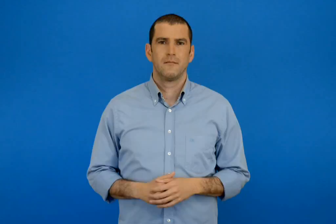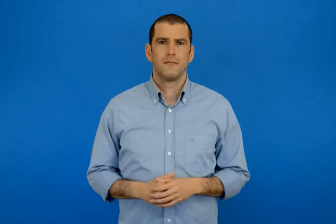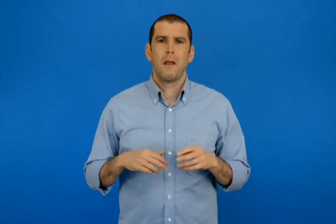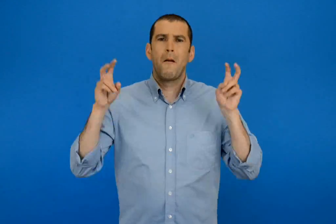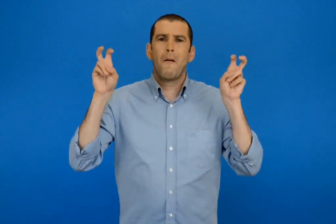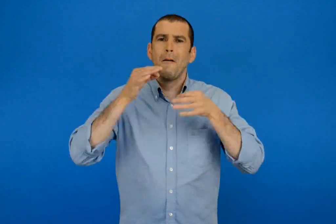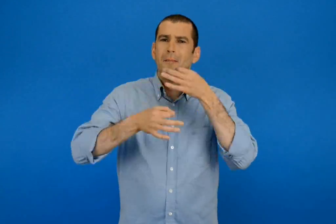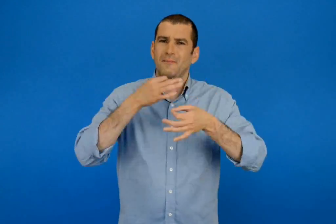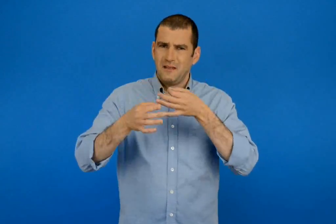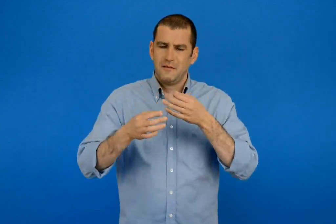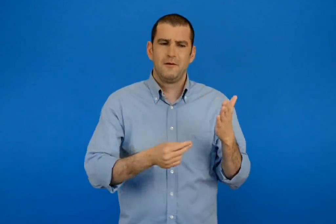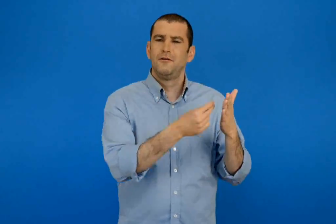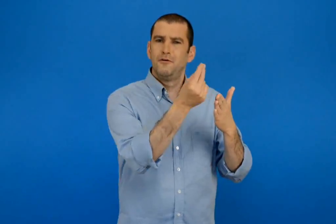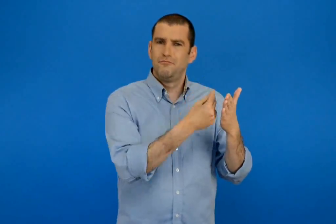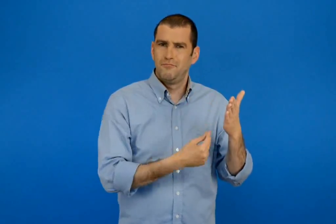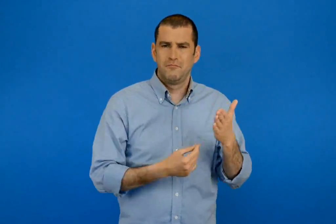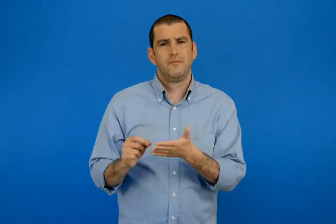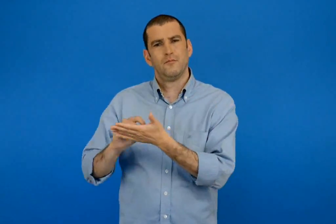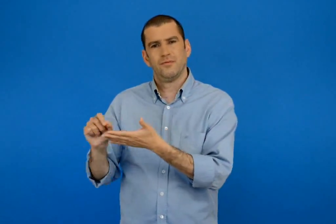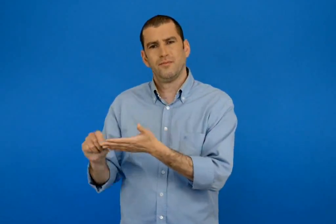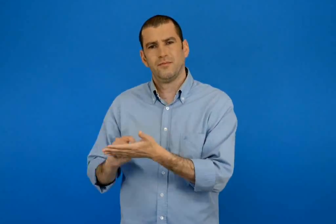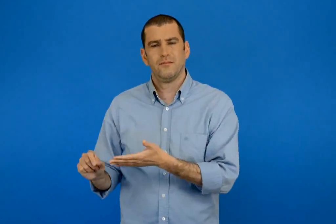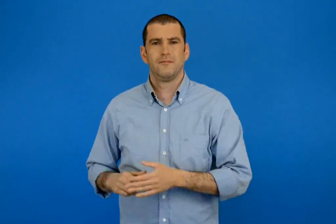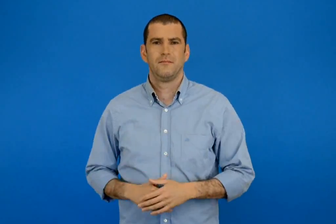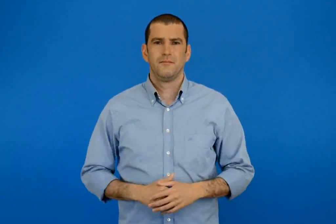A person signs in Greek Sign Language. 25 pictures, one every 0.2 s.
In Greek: γράφουμε και ζωγραφίζουμε παροιμίες
